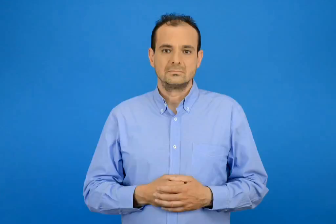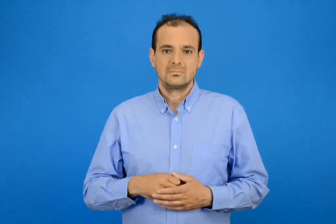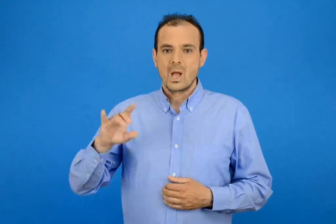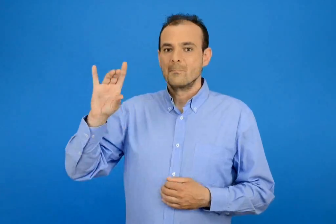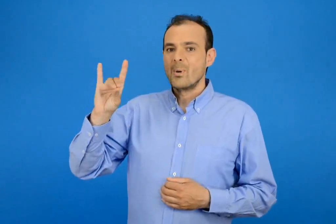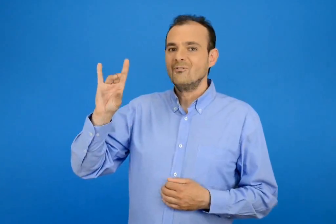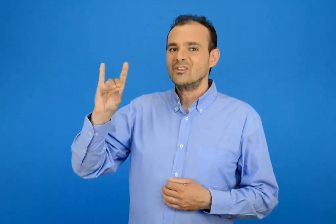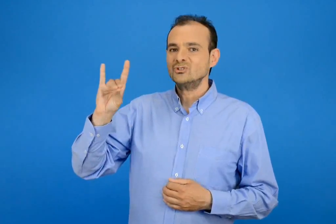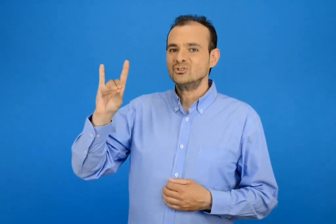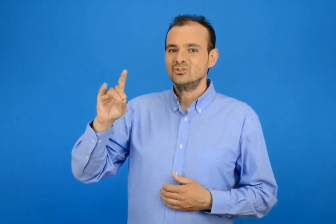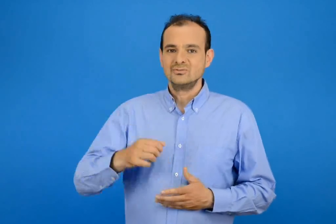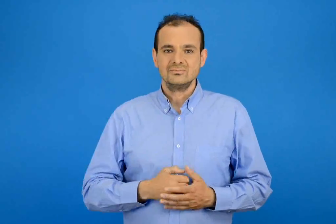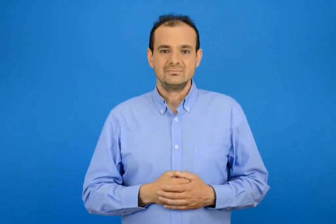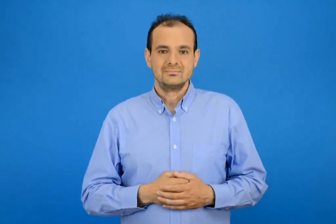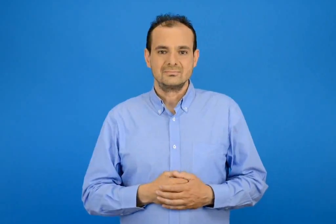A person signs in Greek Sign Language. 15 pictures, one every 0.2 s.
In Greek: ο μολυβιος
